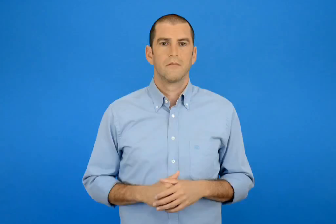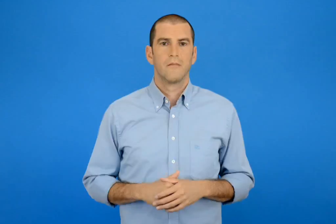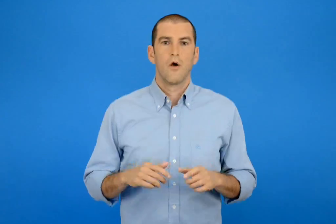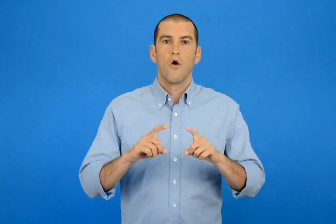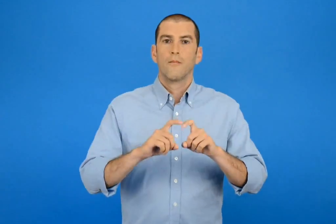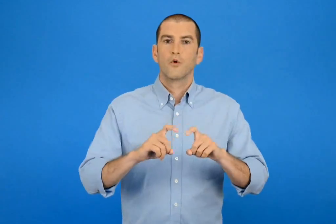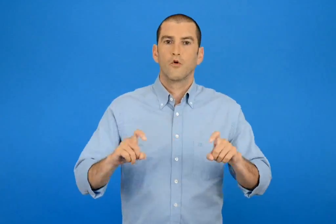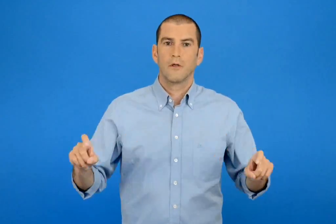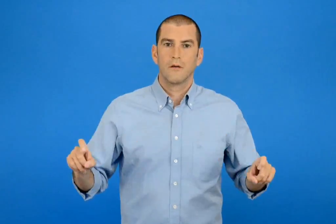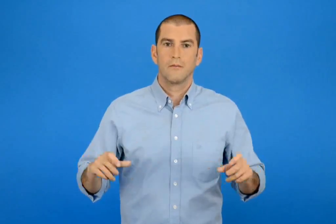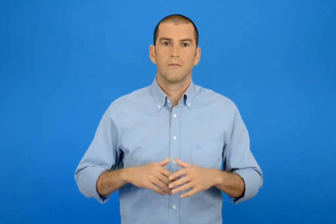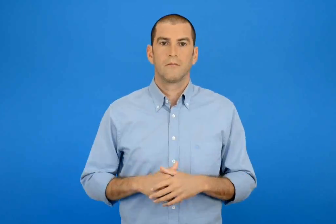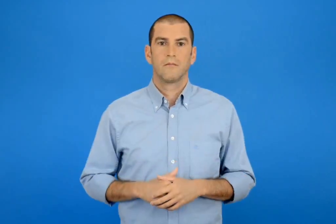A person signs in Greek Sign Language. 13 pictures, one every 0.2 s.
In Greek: προϊόντα
